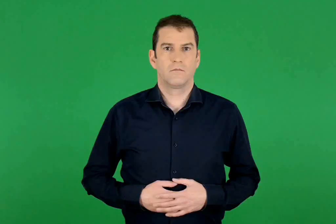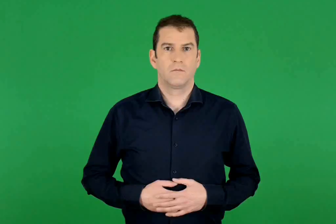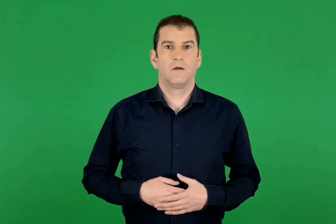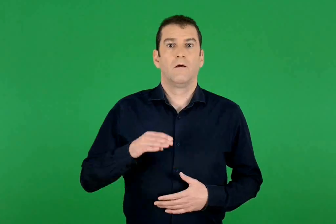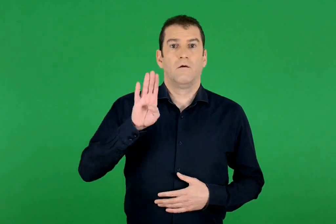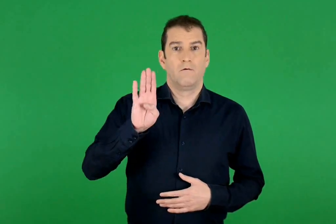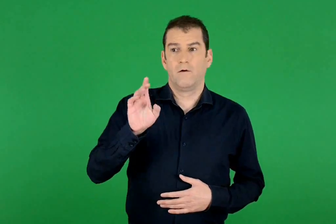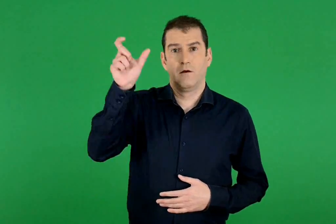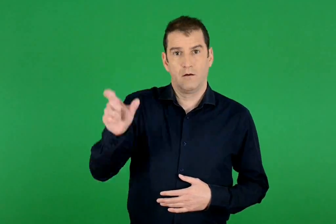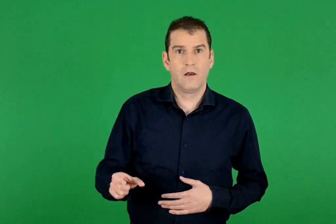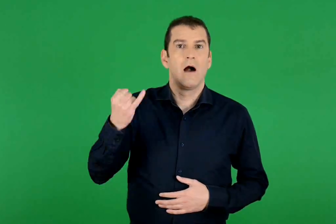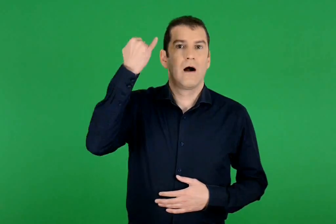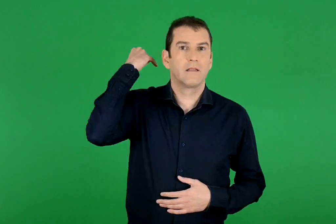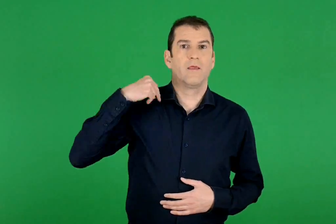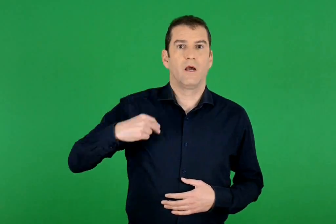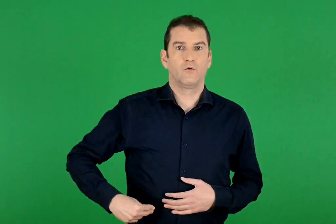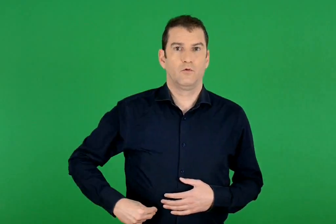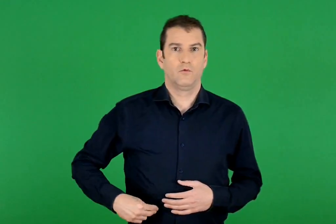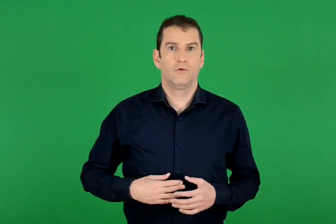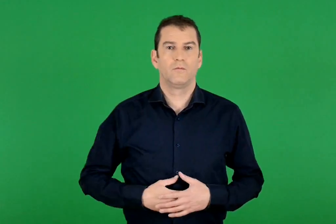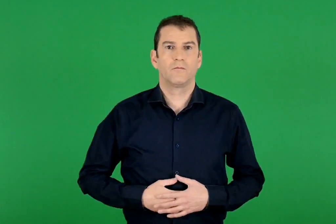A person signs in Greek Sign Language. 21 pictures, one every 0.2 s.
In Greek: β αντιδήμαρχος
